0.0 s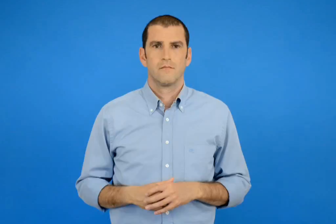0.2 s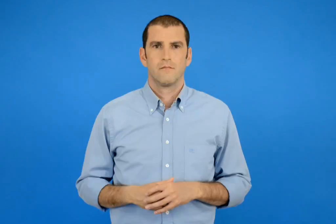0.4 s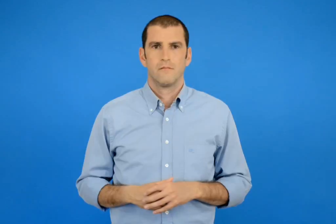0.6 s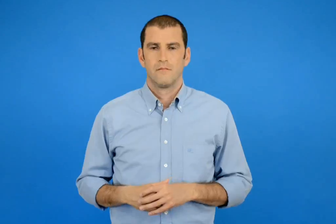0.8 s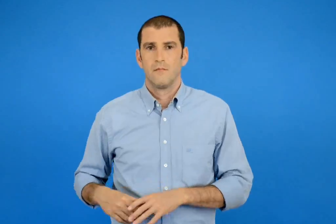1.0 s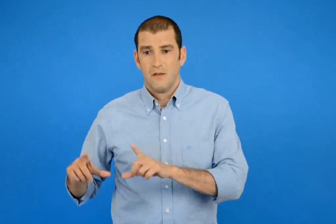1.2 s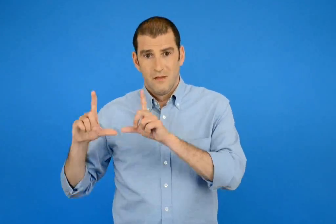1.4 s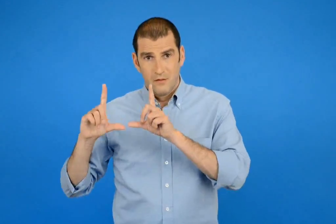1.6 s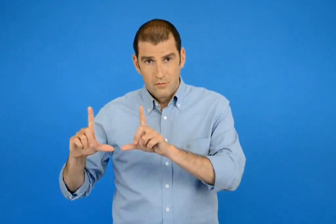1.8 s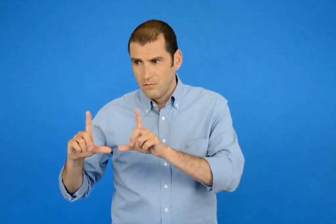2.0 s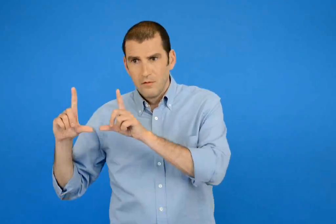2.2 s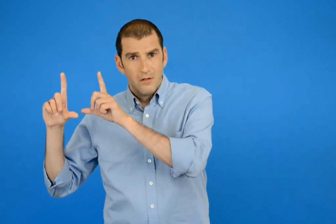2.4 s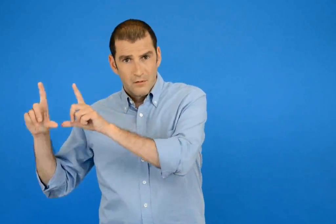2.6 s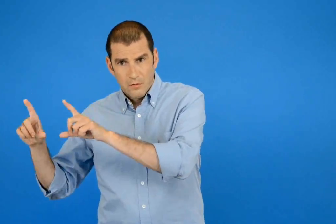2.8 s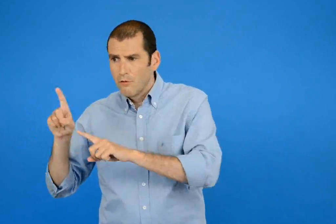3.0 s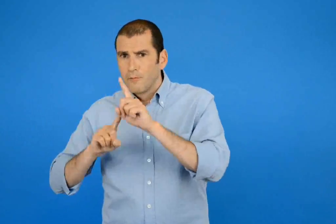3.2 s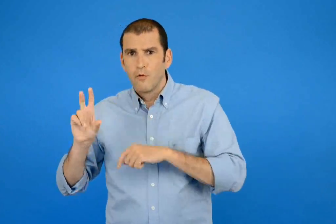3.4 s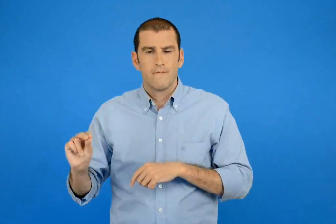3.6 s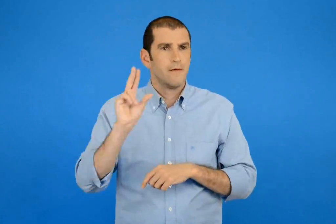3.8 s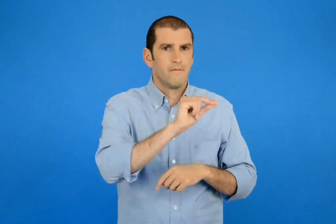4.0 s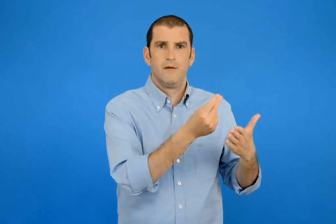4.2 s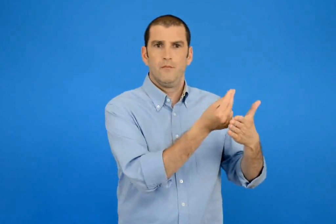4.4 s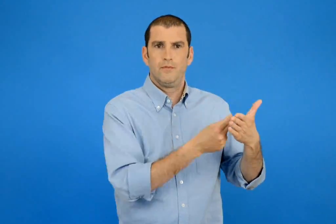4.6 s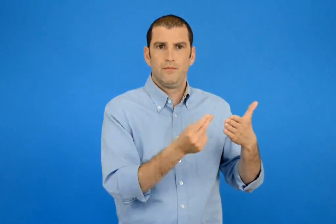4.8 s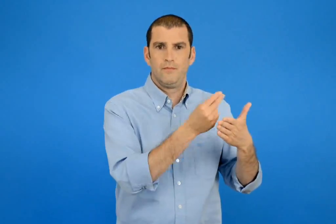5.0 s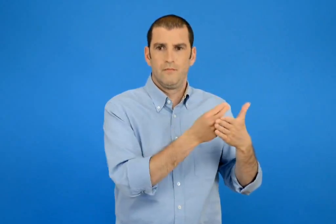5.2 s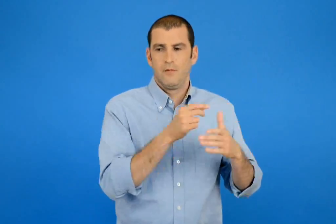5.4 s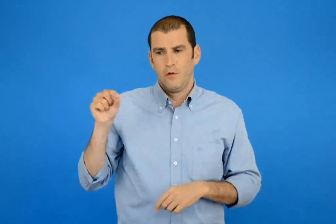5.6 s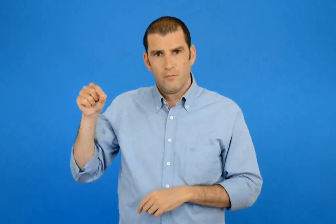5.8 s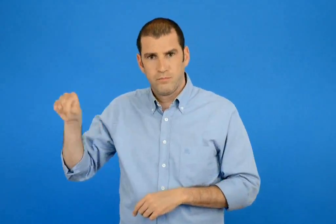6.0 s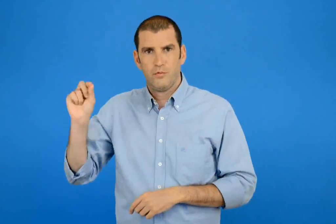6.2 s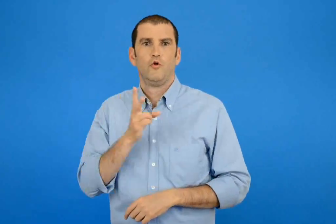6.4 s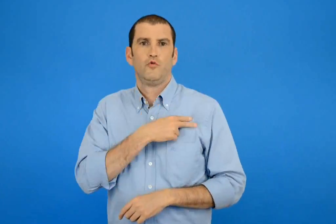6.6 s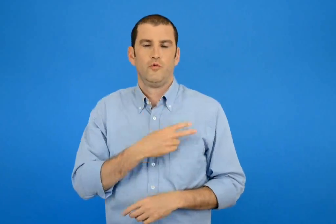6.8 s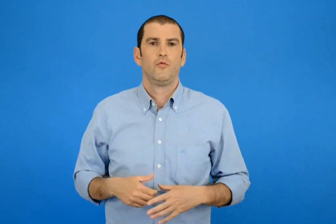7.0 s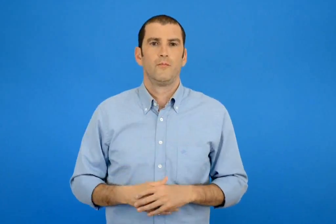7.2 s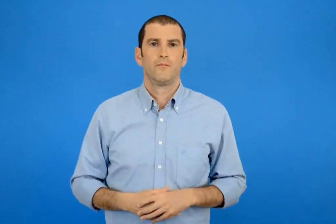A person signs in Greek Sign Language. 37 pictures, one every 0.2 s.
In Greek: από ποιό το φτιάξαμε ; βάζω √ στο σωστό
